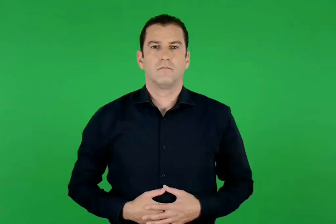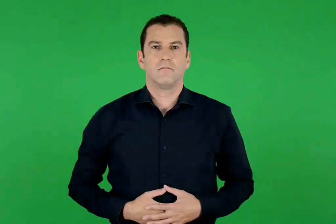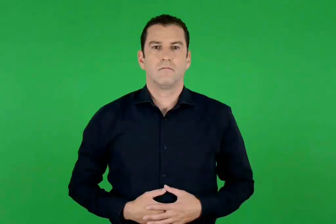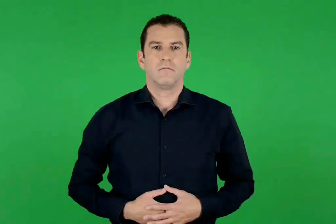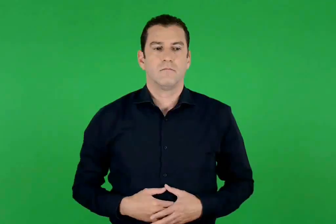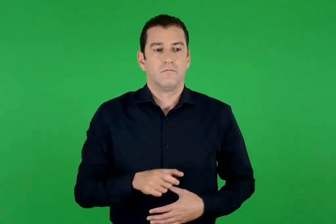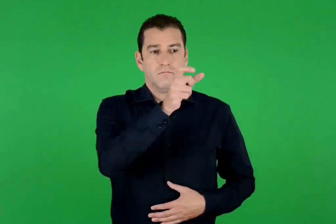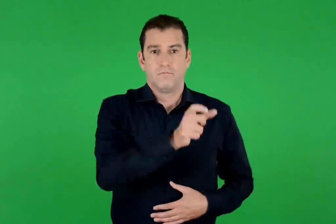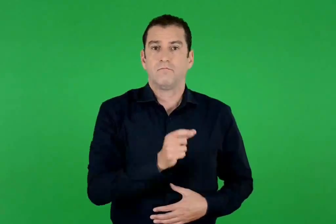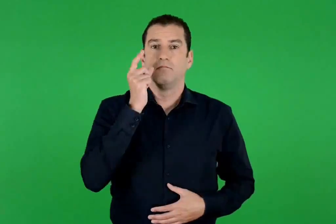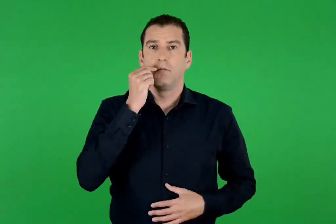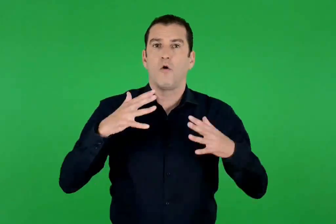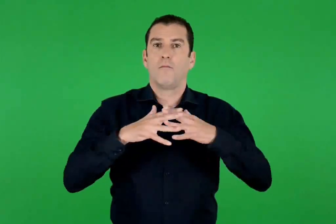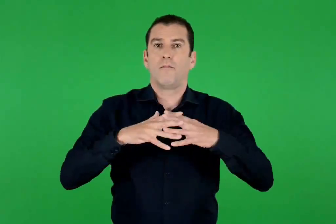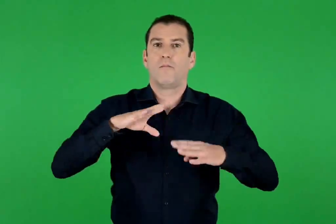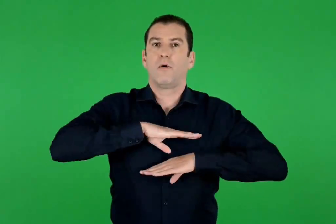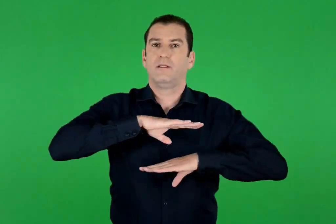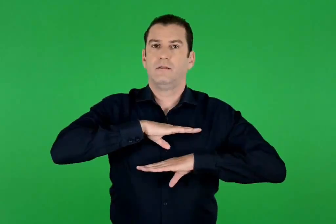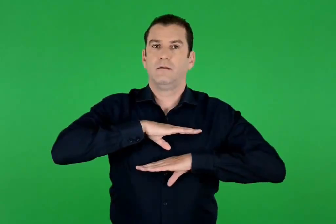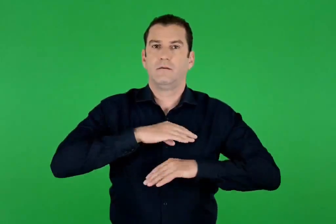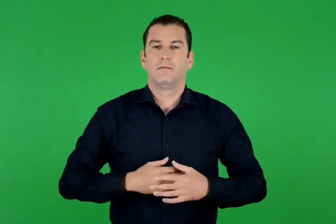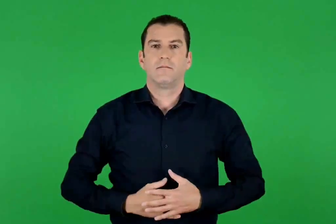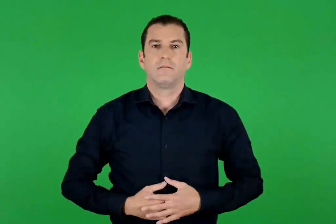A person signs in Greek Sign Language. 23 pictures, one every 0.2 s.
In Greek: ο πολεμιστής
